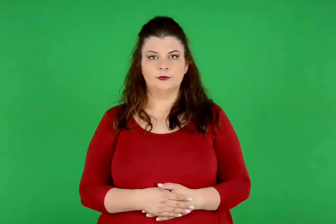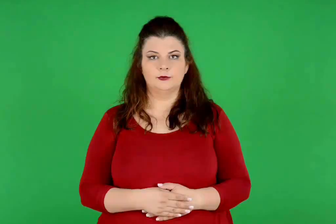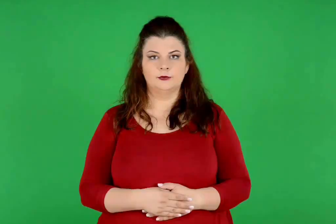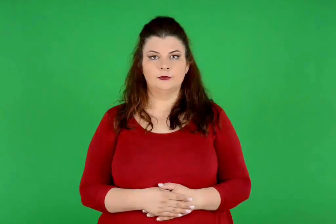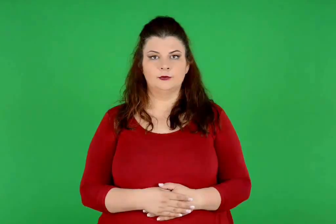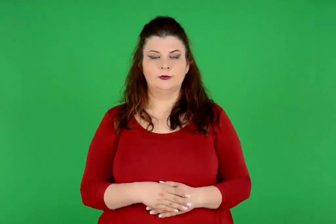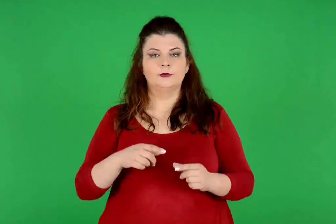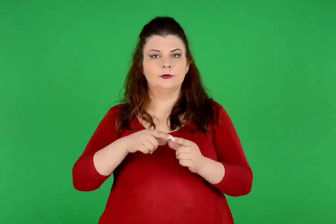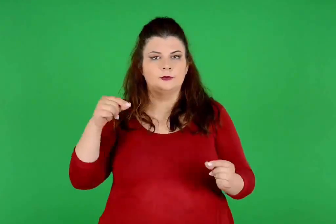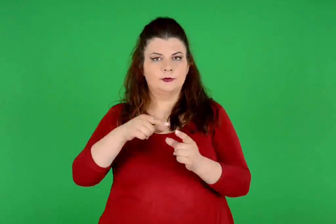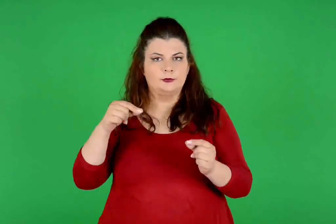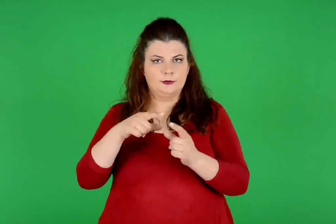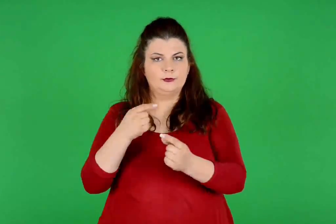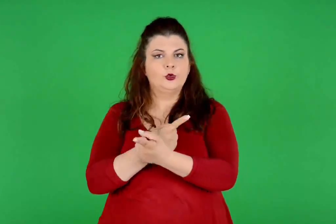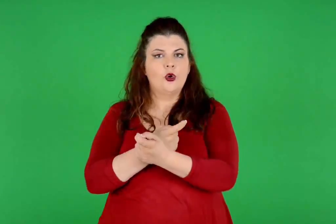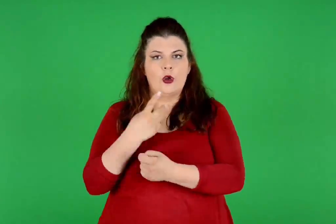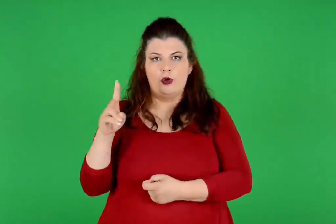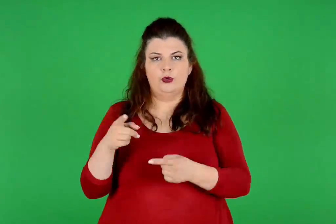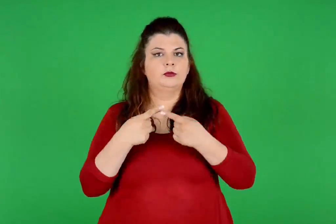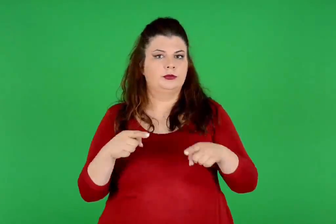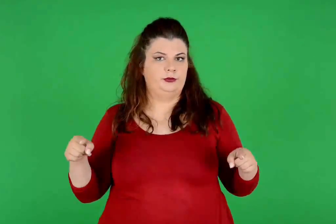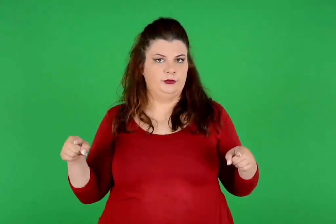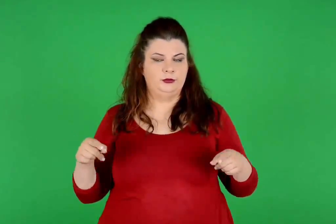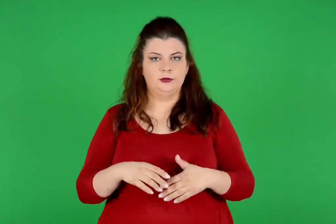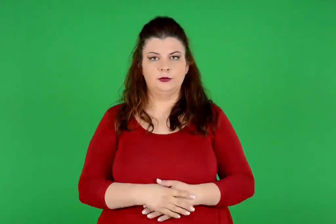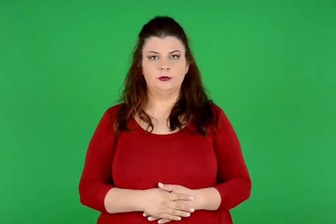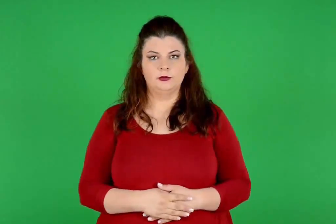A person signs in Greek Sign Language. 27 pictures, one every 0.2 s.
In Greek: βελόνες από κόκαλο
